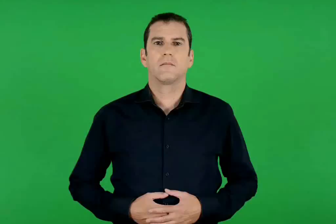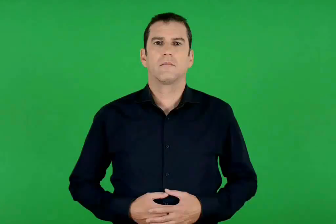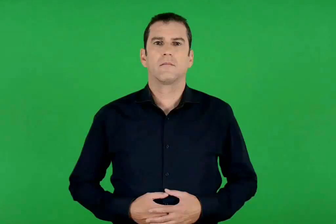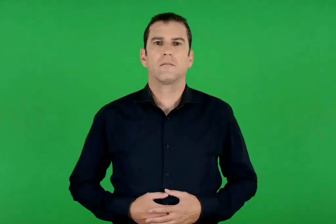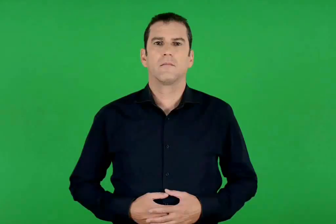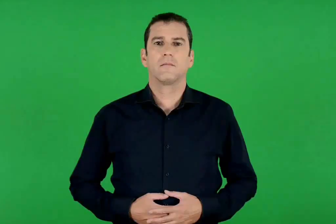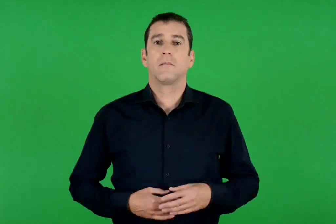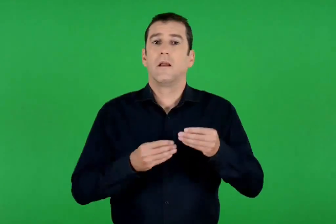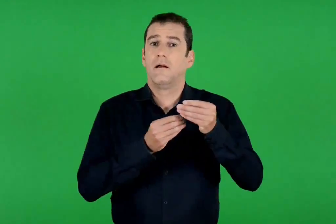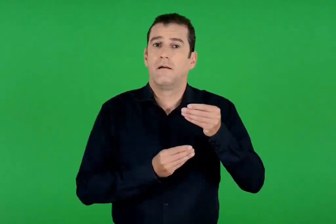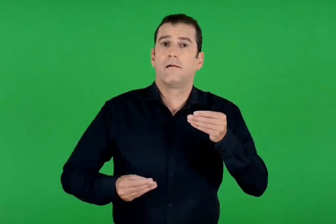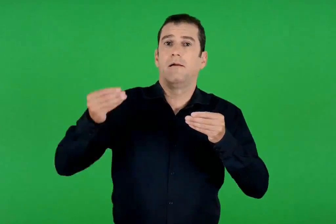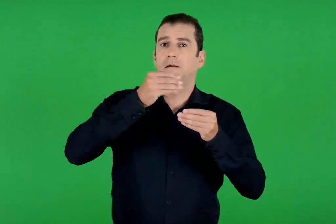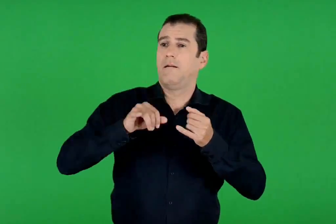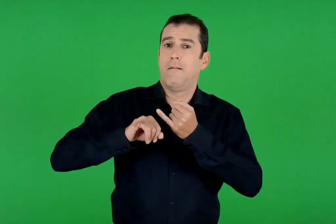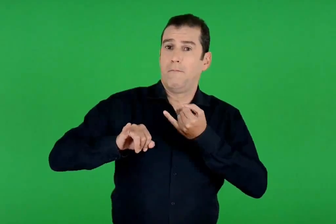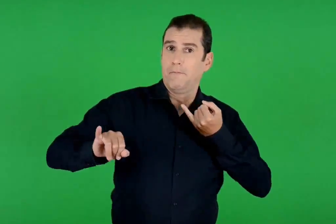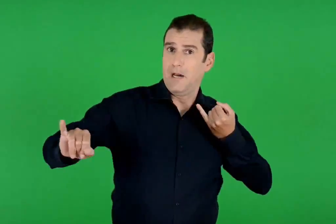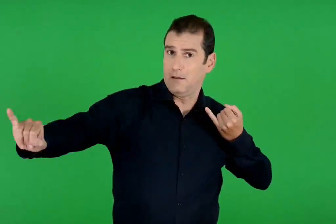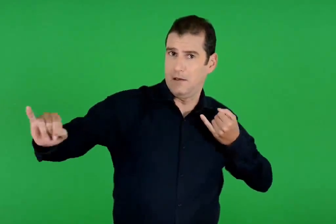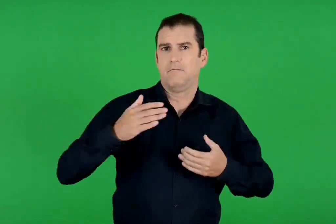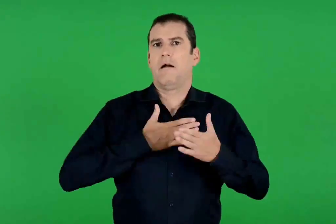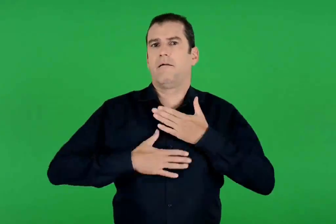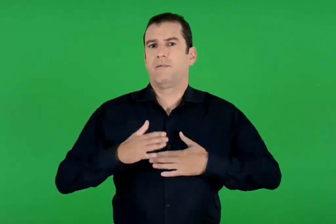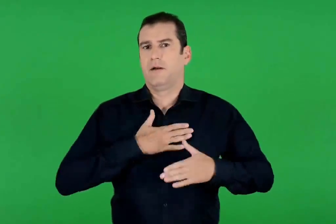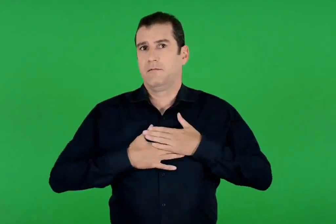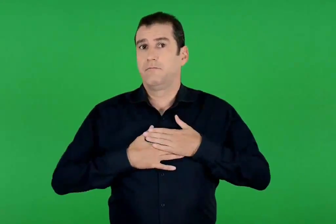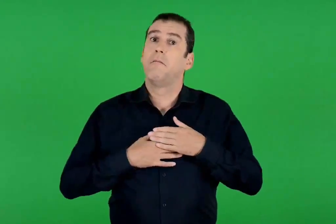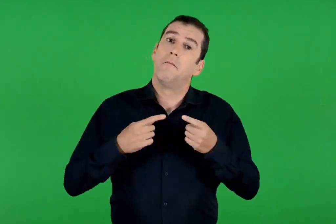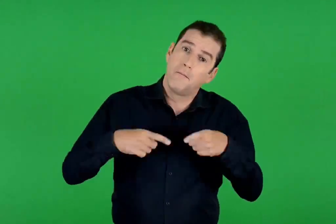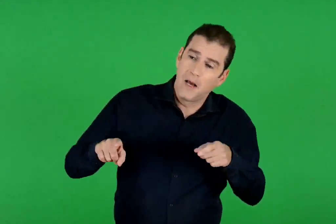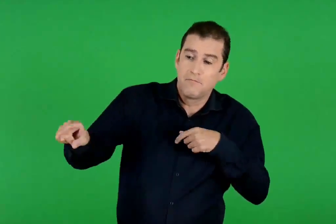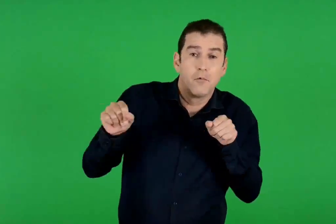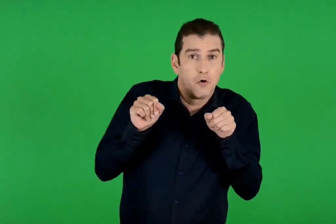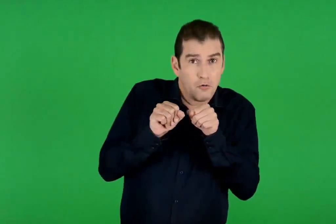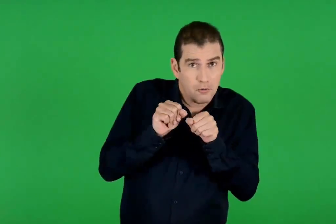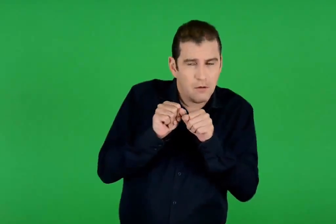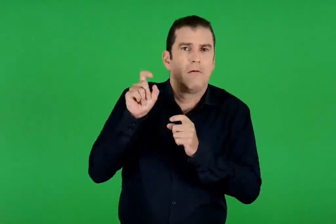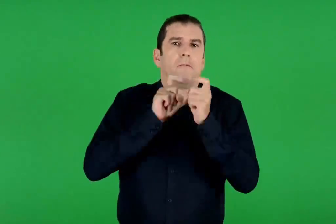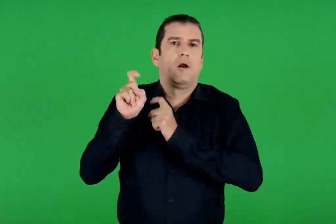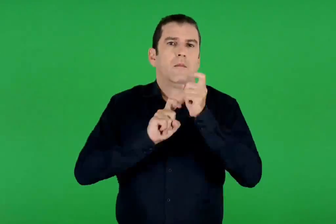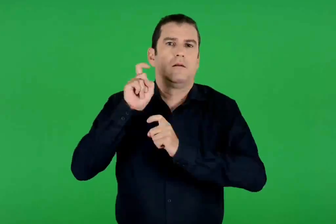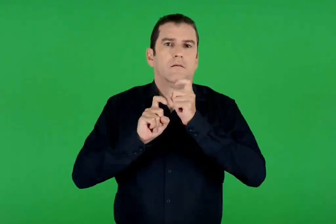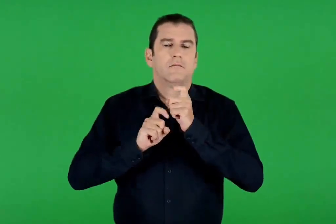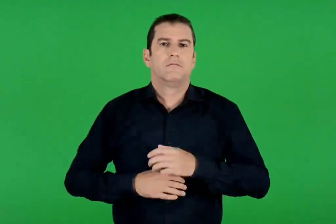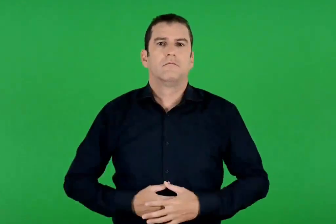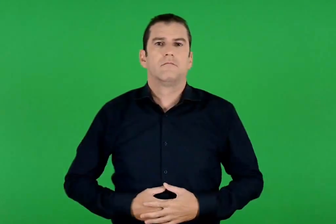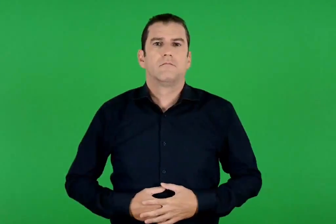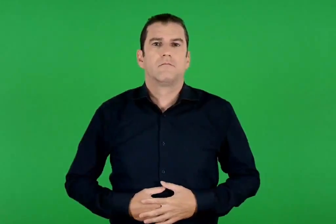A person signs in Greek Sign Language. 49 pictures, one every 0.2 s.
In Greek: καλύτερα από μακριά και αγαπημένοι παρά από κοντά και μαλωμένοι
